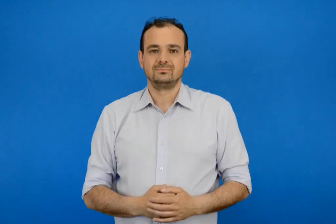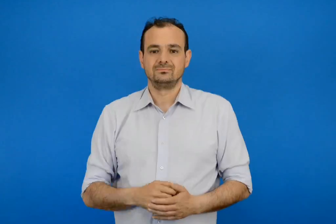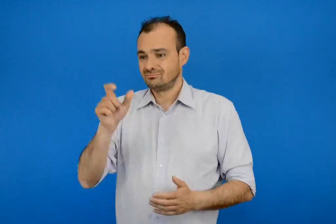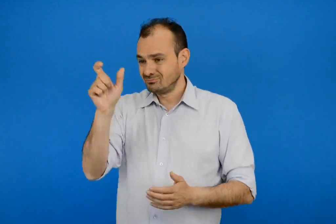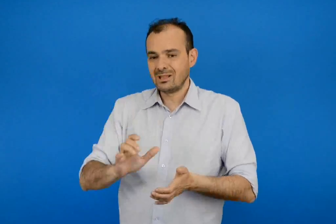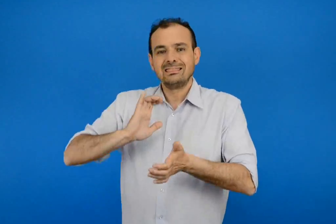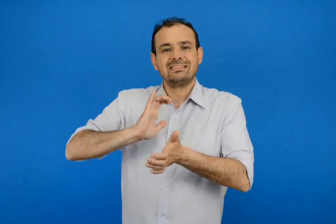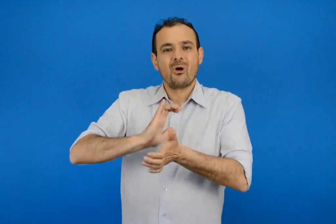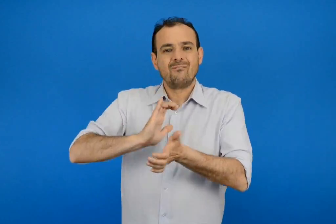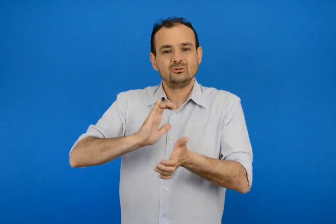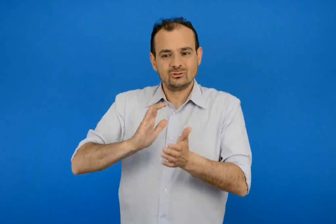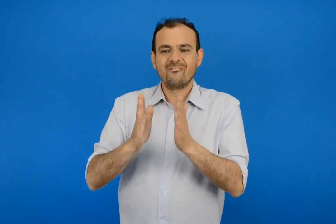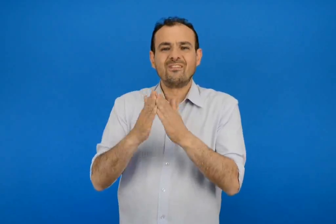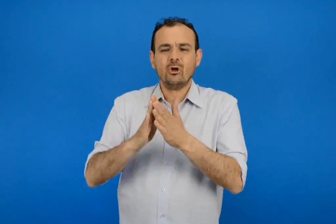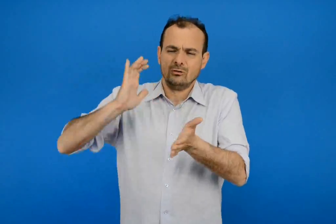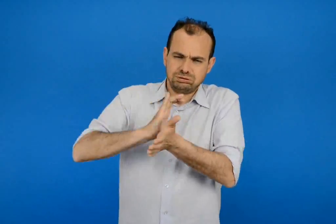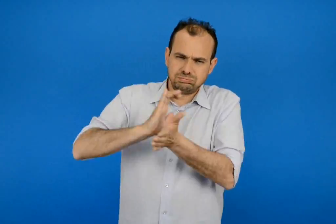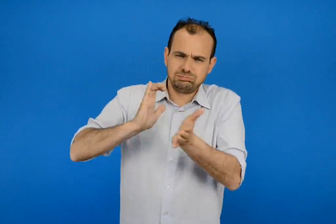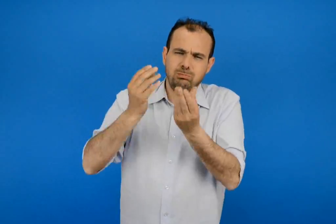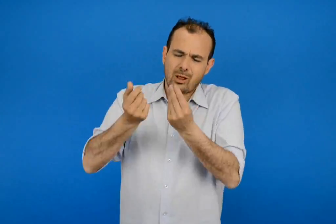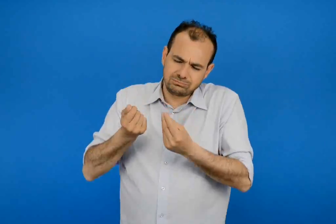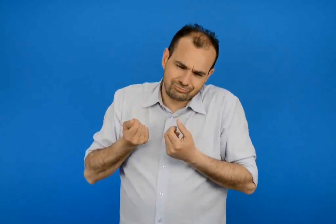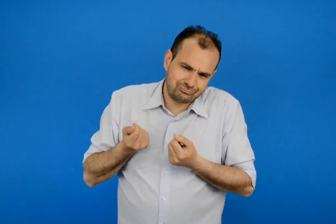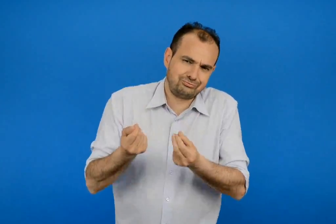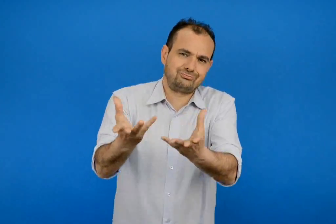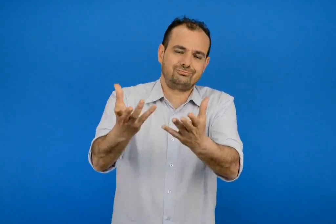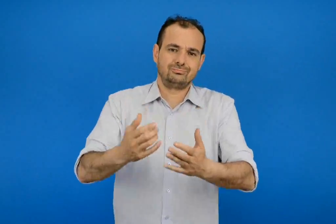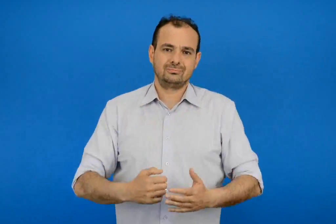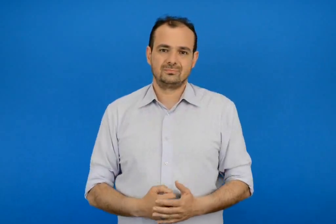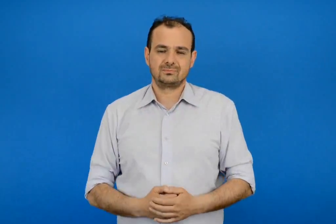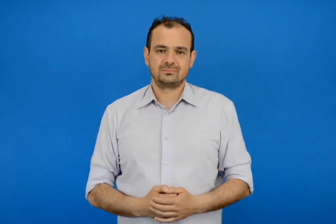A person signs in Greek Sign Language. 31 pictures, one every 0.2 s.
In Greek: ο τυπογράφος τύπωσε το βιβλίο σε πολλά αντίτυπα
